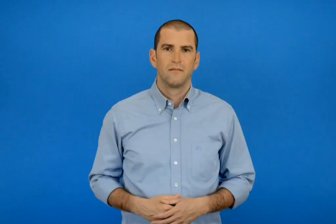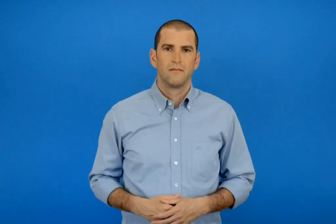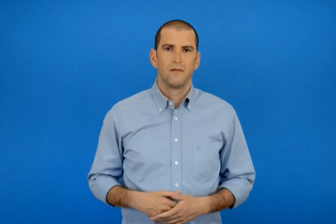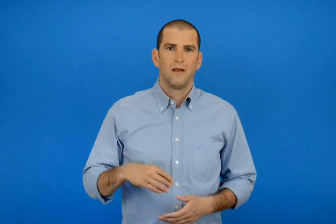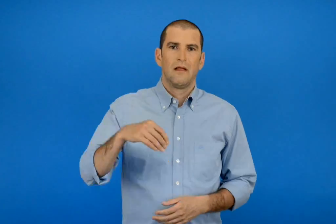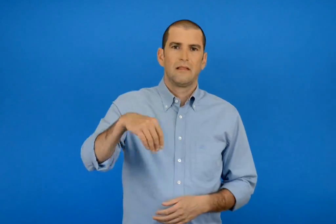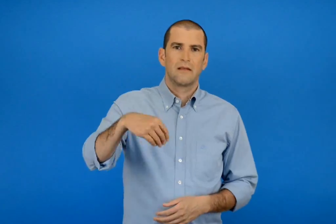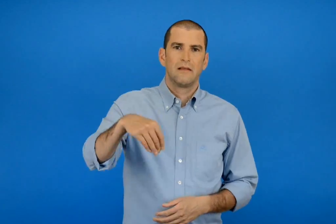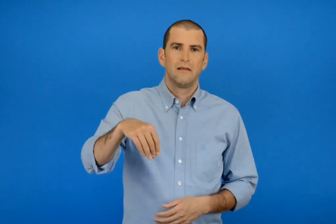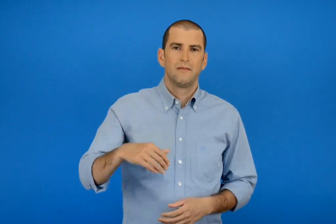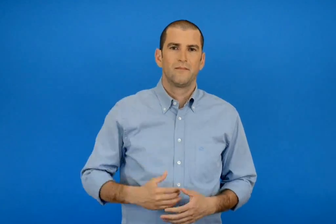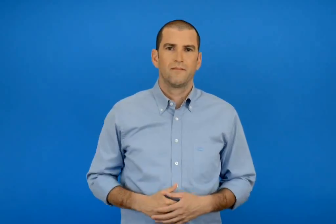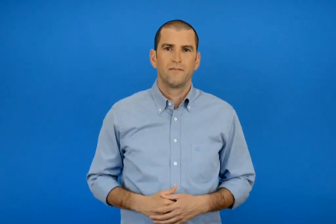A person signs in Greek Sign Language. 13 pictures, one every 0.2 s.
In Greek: τρίτη
